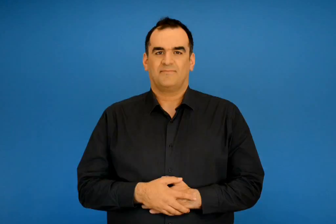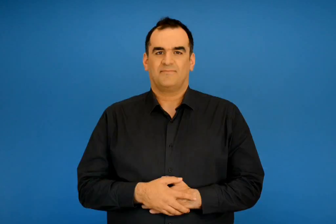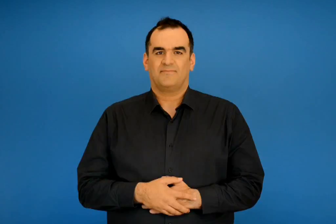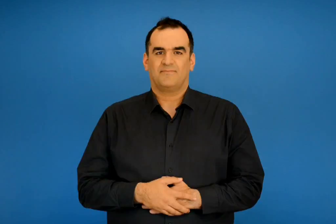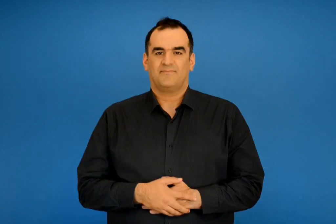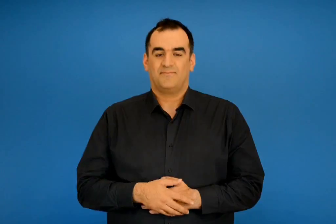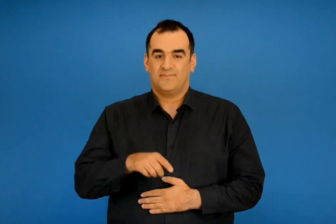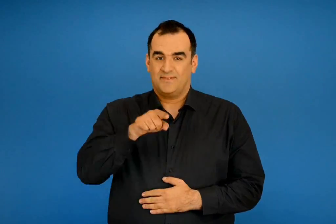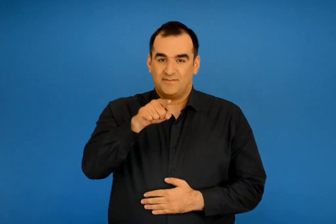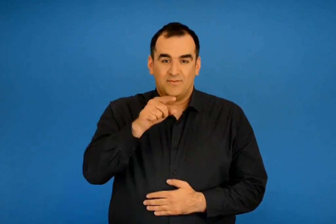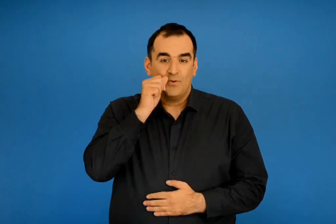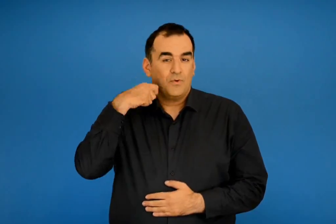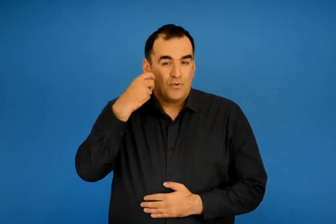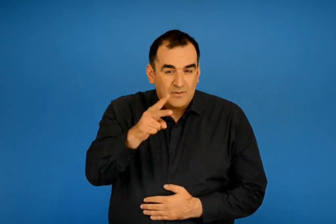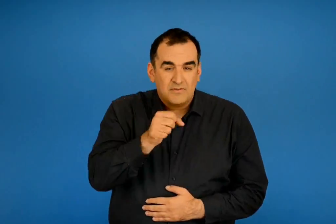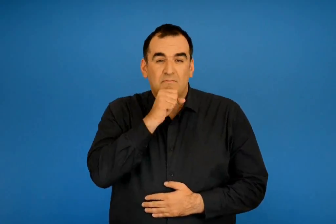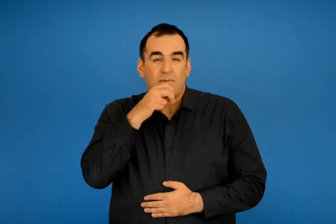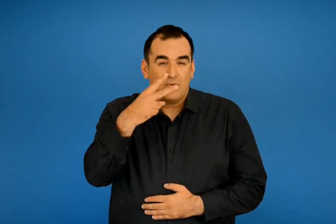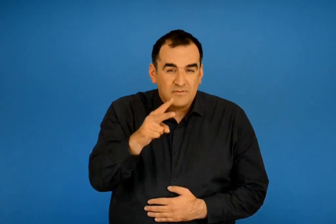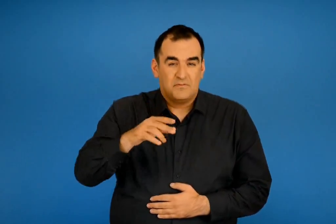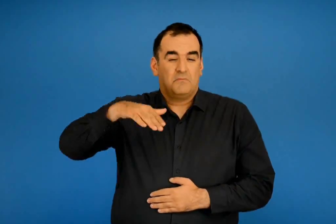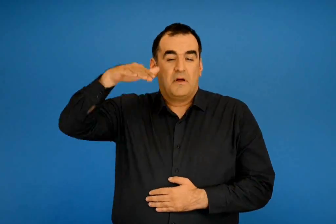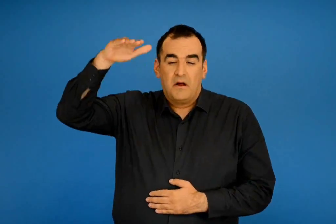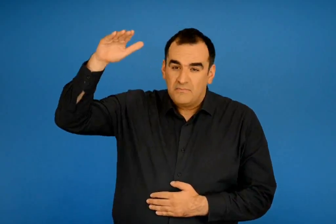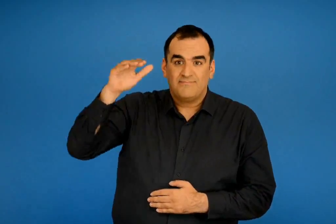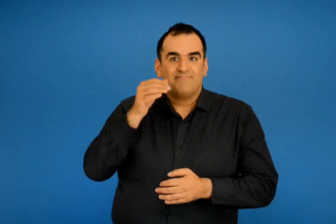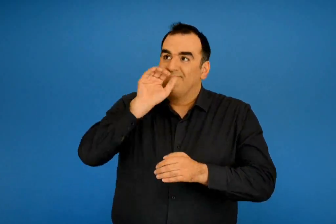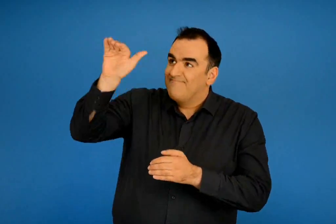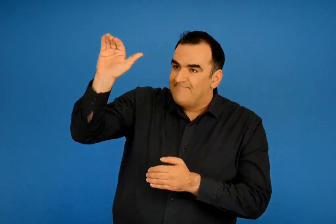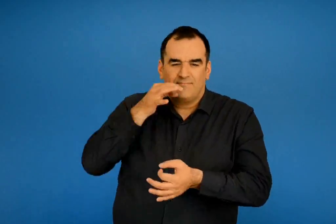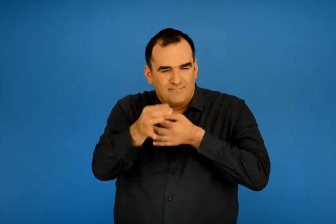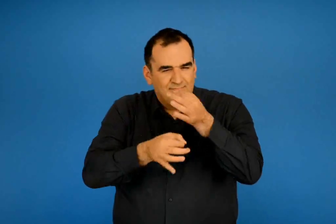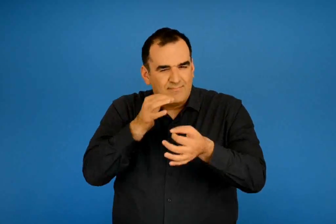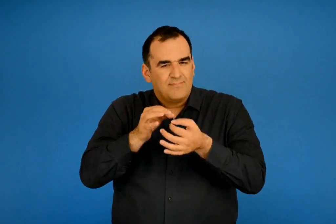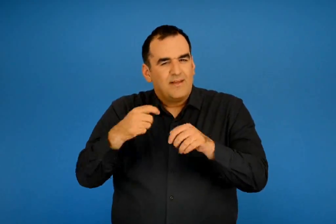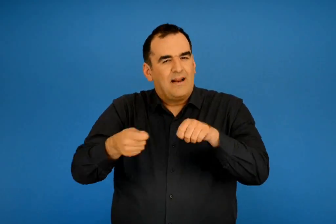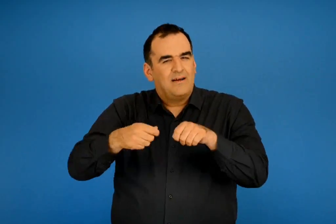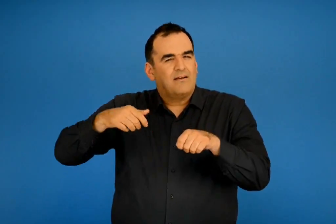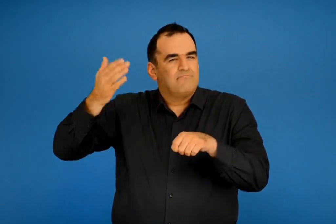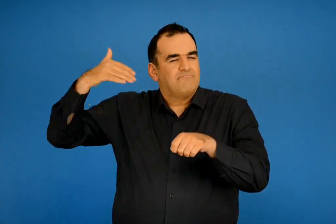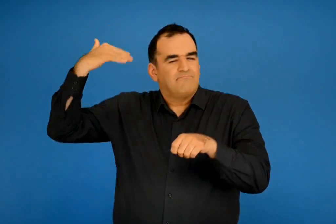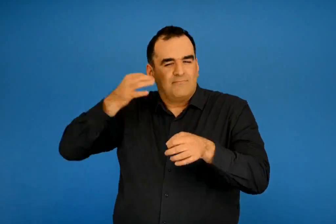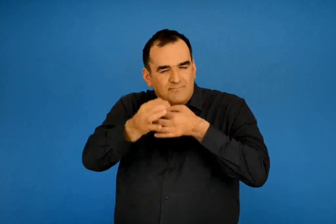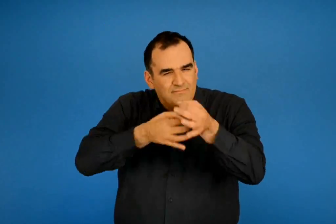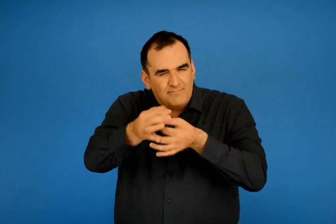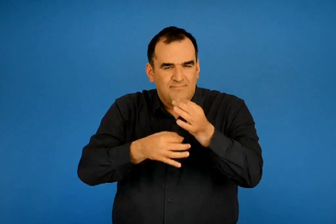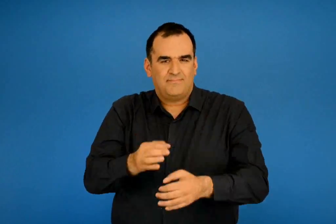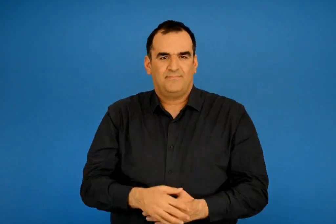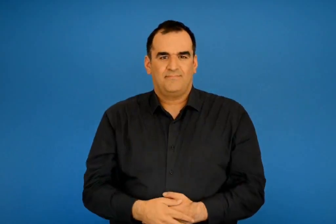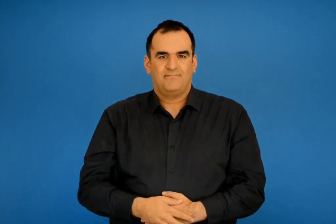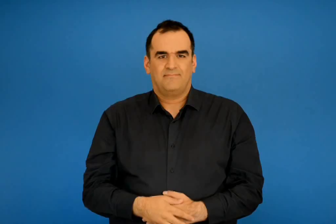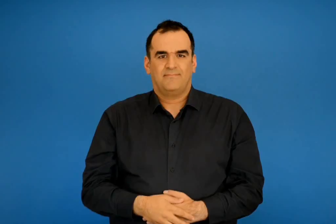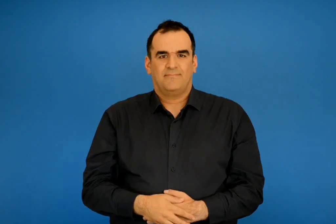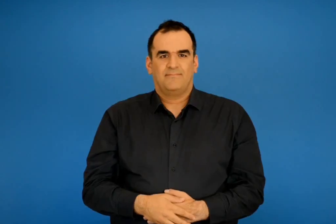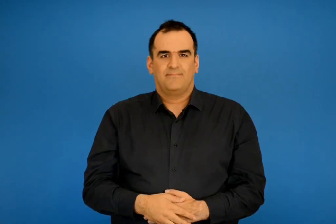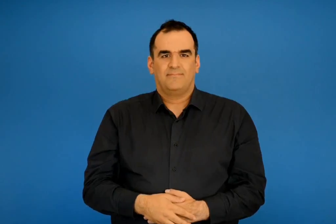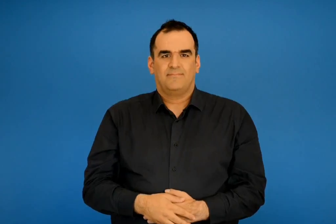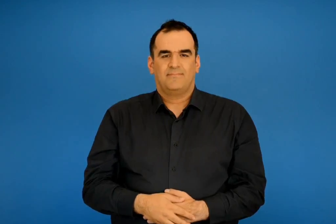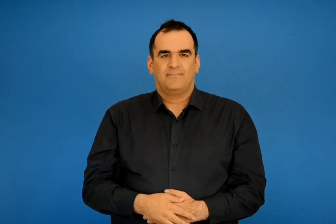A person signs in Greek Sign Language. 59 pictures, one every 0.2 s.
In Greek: αν ρωτήσεις τους γονείς τους παππούδες η και άλλους μεγαλύτερους θα σου πουν και αλλά τραγούδια κάλαντα που λέγανε όταν ήταν παιδιά
